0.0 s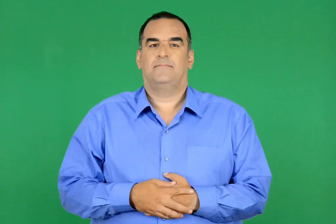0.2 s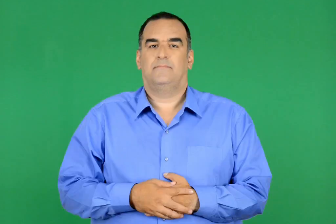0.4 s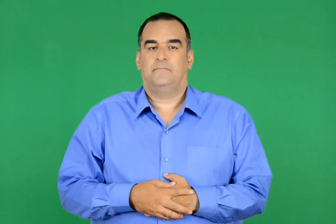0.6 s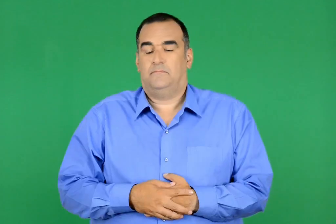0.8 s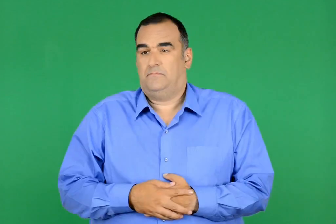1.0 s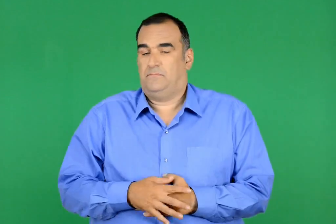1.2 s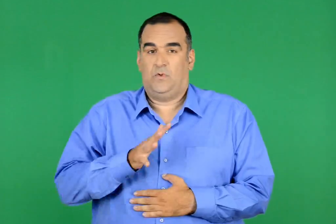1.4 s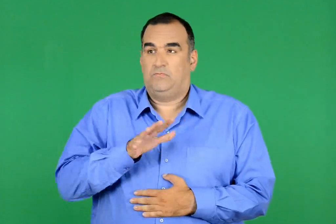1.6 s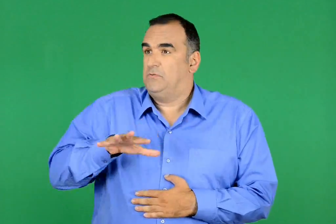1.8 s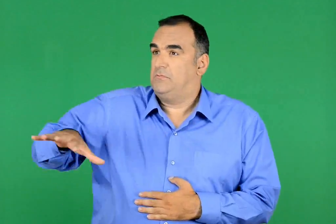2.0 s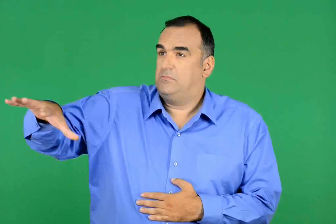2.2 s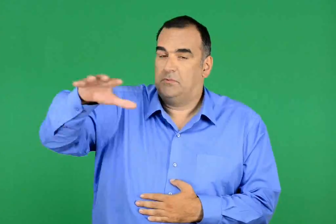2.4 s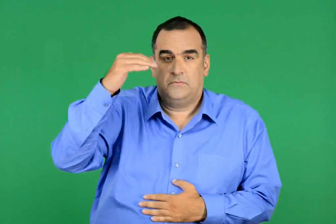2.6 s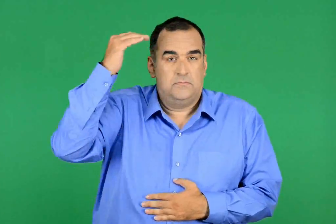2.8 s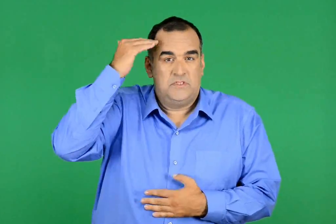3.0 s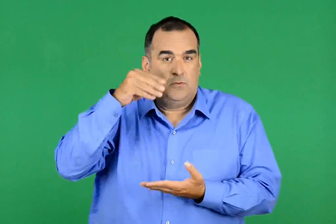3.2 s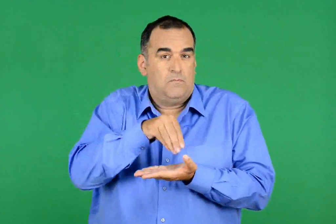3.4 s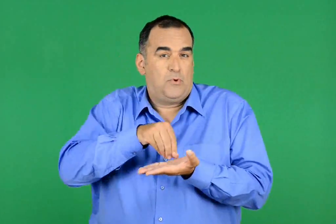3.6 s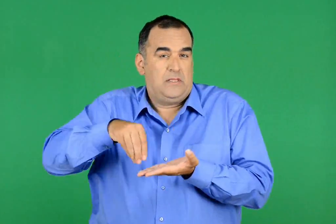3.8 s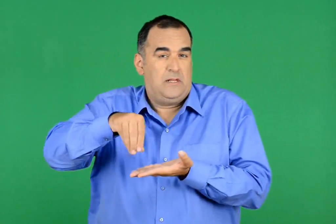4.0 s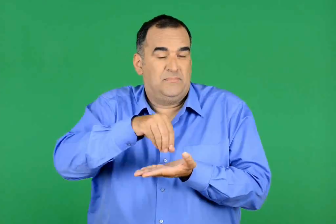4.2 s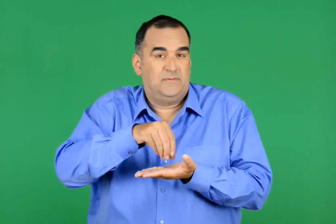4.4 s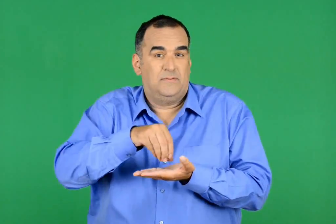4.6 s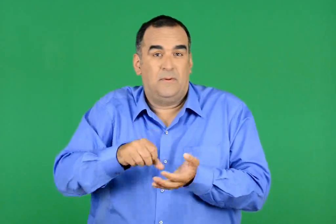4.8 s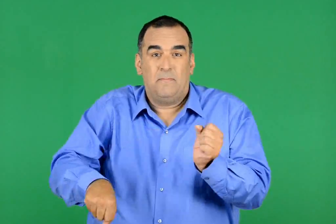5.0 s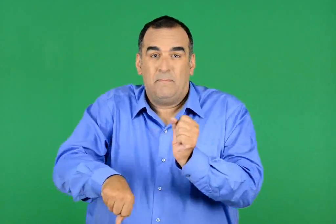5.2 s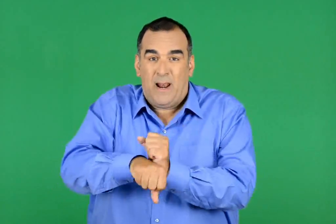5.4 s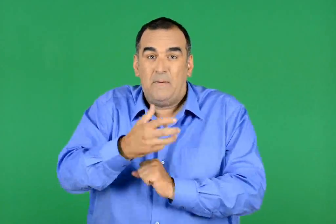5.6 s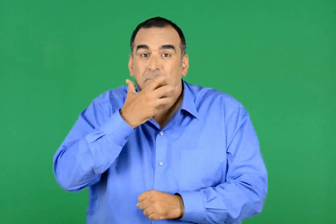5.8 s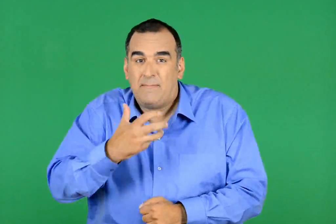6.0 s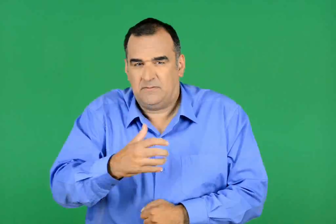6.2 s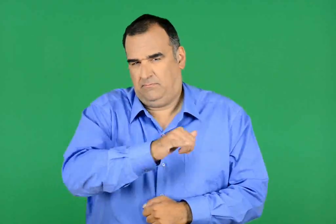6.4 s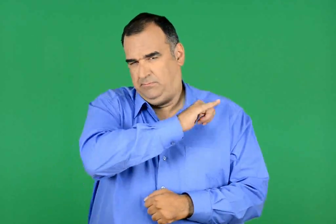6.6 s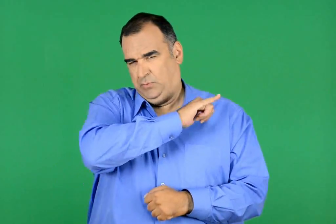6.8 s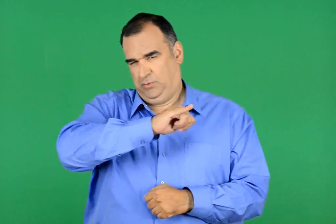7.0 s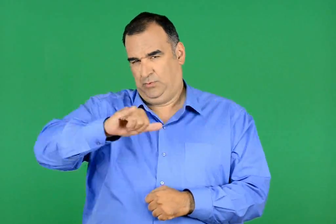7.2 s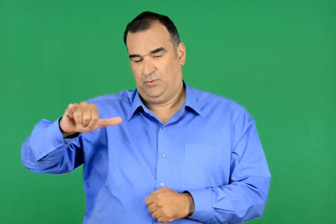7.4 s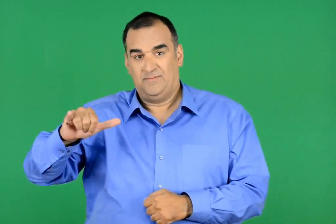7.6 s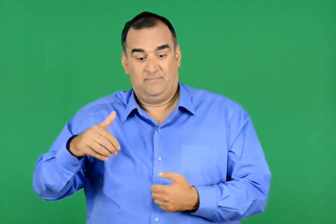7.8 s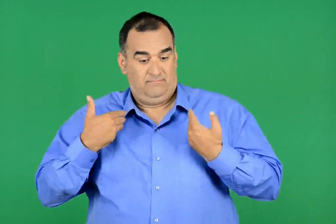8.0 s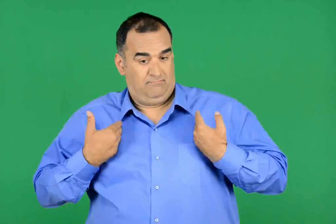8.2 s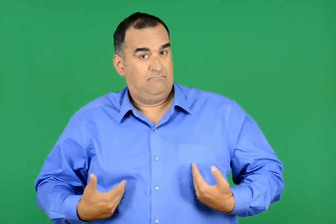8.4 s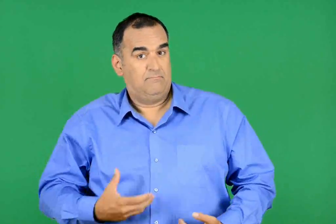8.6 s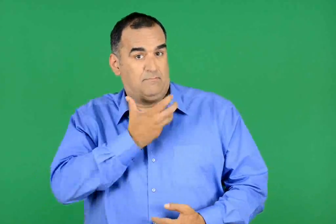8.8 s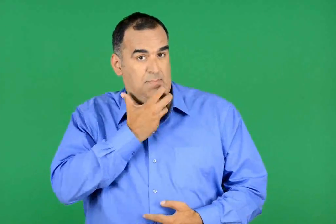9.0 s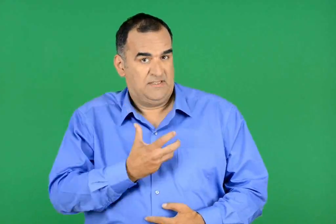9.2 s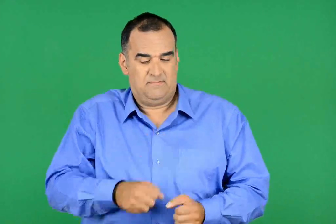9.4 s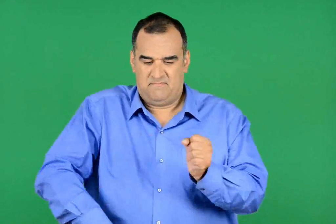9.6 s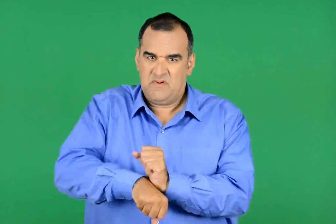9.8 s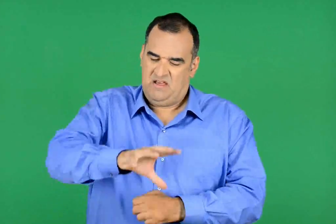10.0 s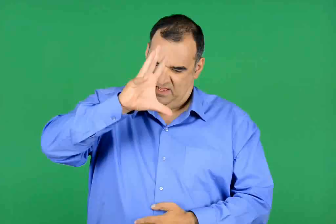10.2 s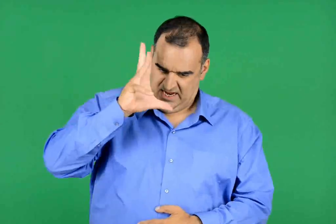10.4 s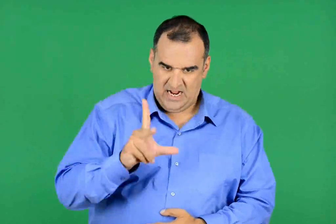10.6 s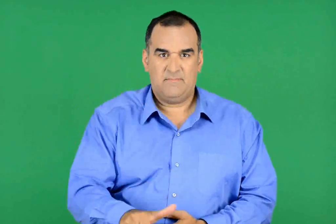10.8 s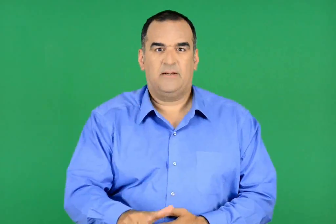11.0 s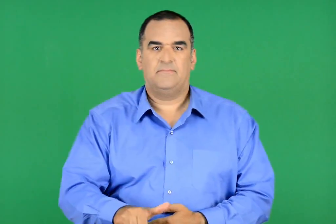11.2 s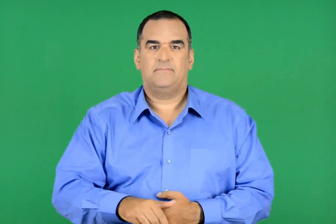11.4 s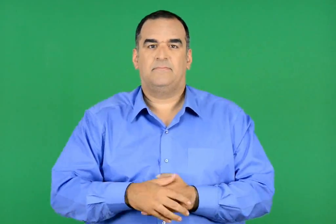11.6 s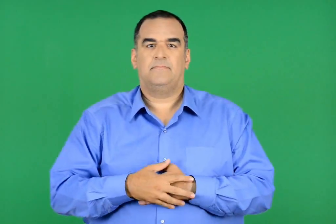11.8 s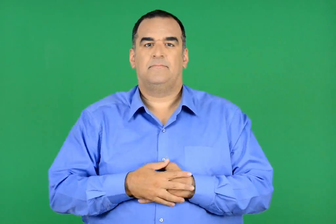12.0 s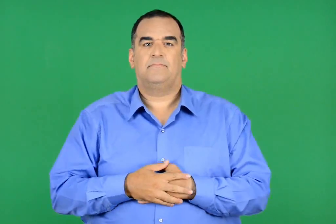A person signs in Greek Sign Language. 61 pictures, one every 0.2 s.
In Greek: ας µην είχε ο κόσμος τέτοιες προκαταλήψεις και θα σου έλεγα εγώ κάθε µέρα θα έπαιζα
